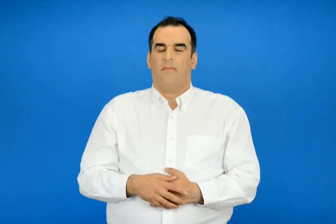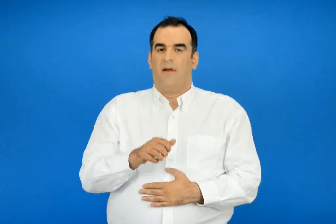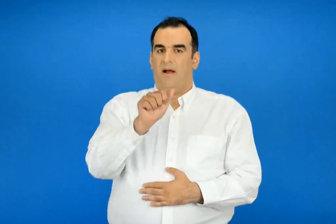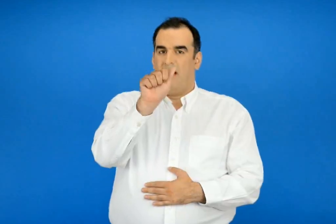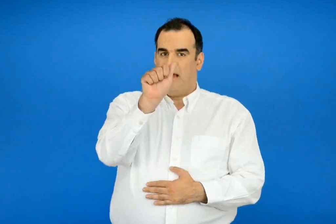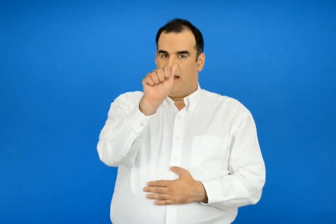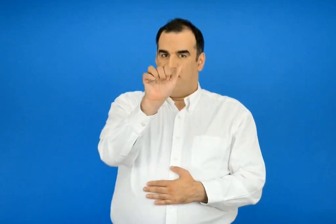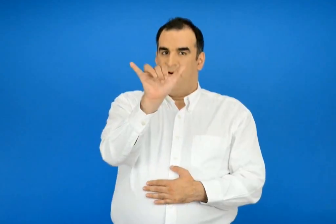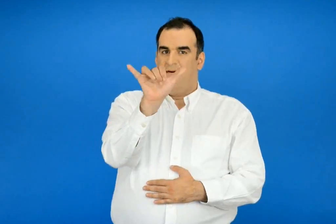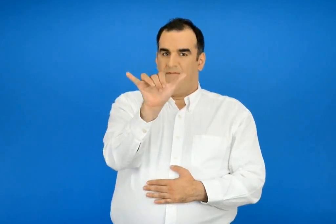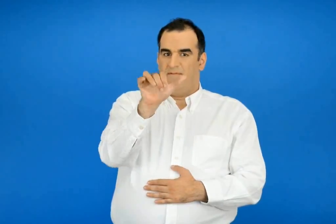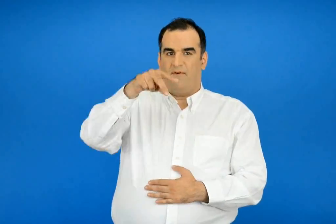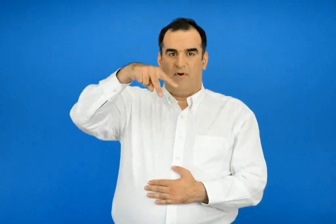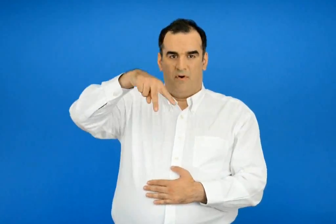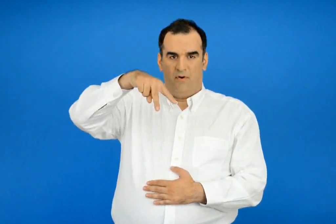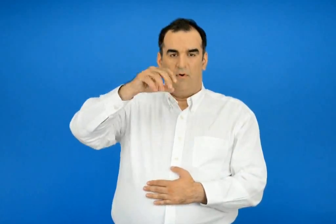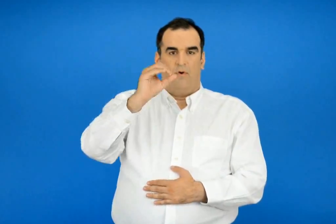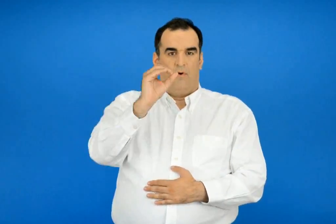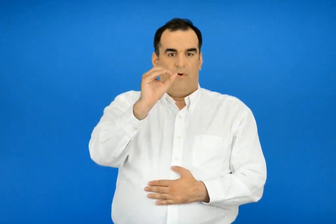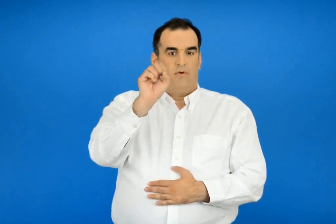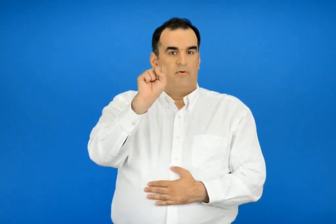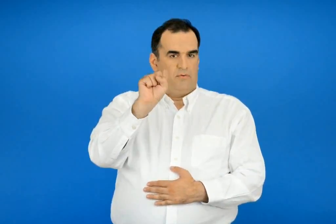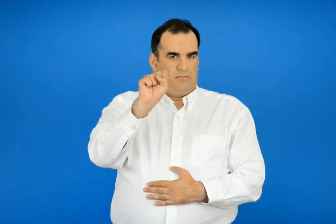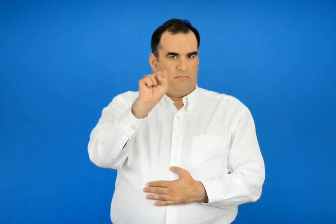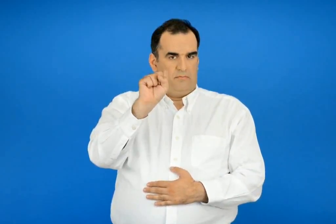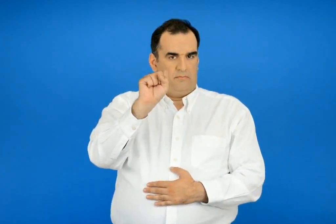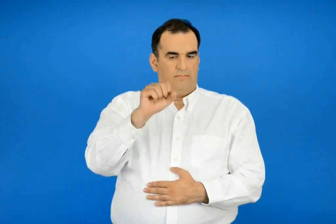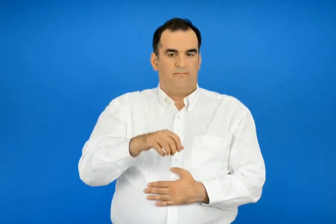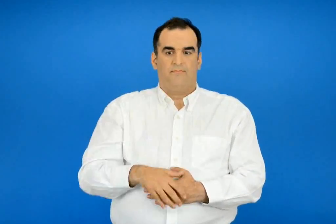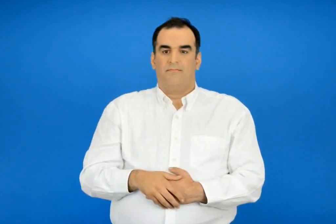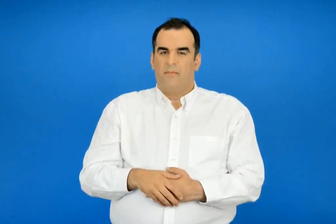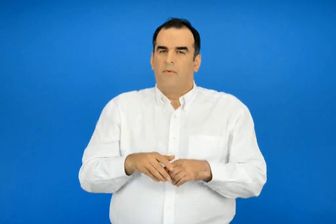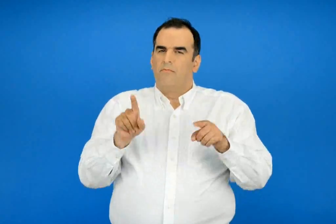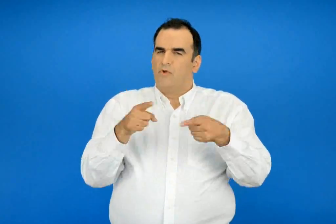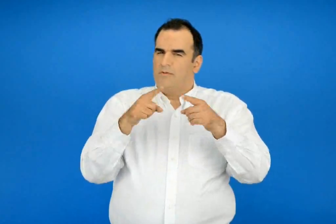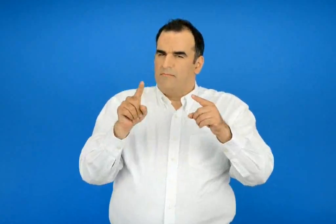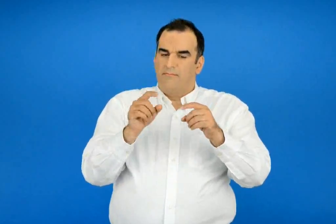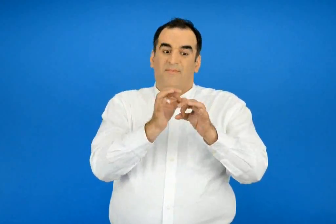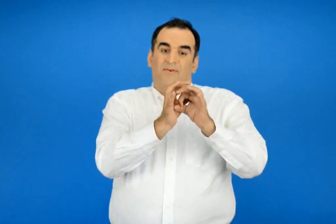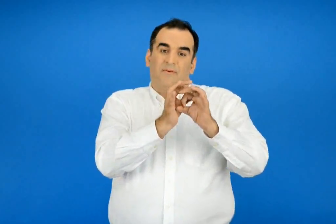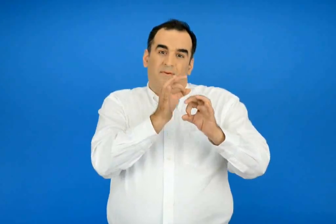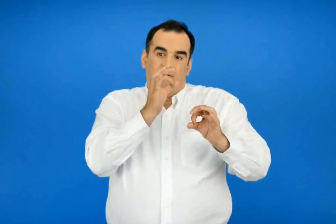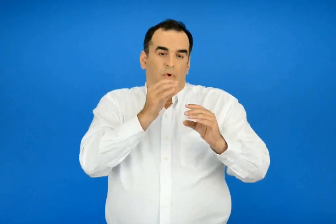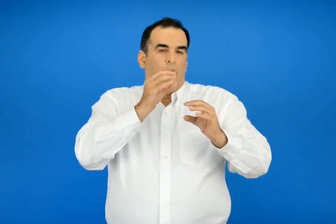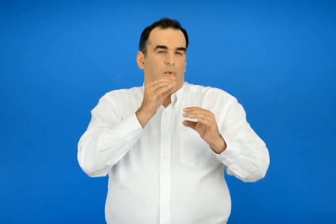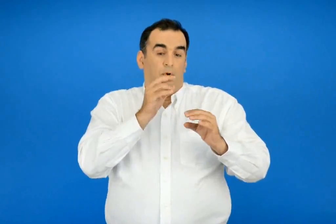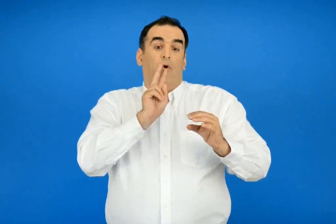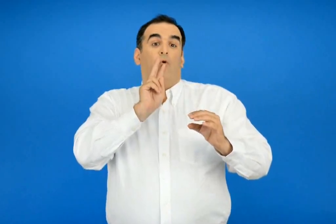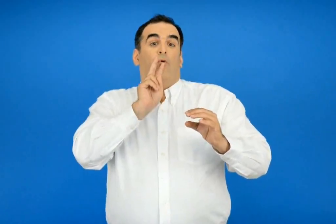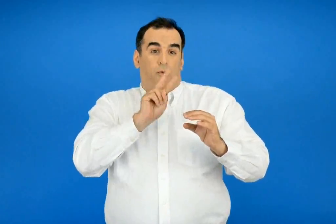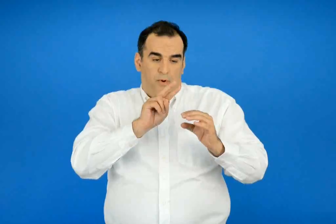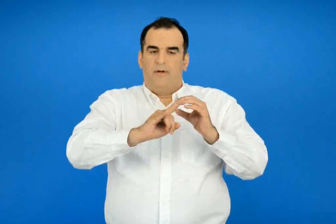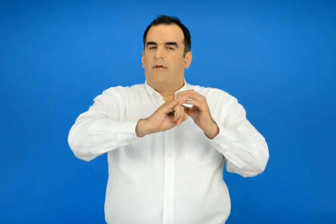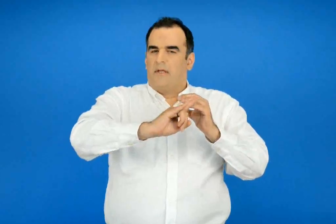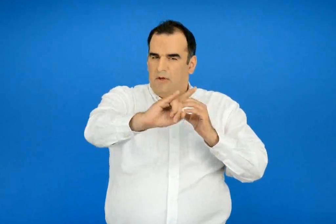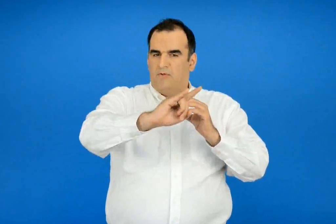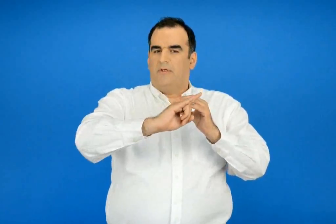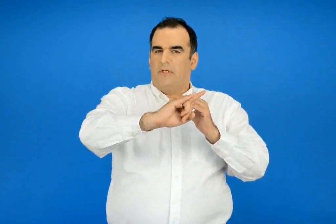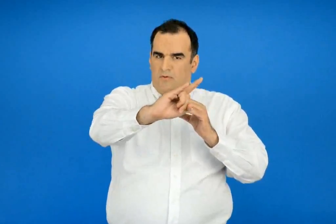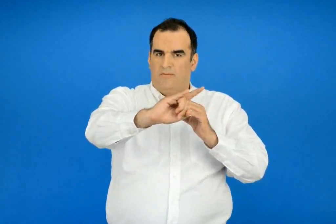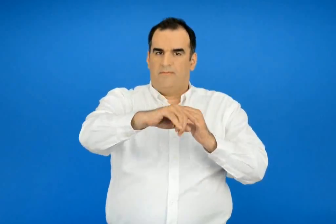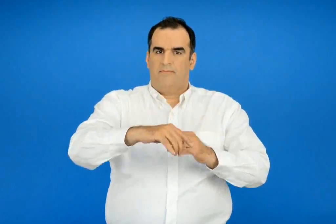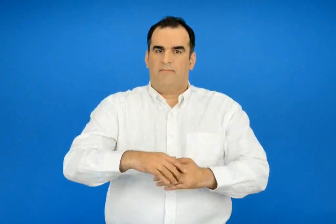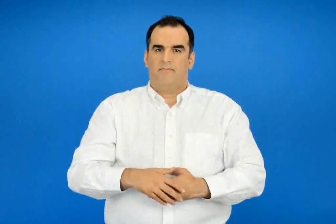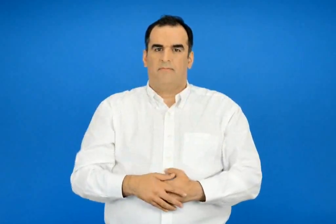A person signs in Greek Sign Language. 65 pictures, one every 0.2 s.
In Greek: αυλός ο μουσικό όργανο που είναι πνευστό δηλαδή χρειάζεται να φυσούμε μέσα σε αυτό για να βγάλει ήχο
